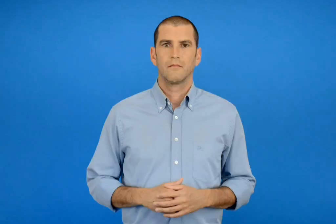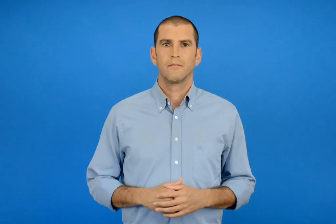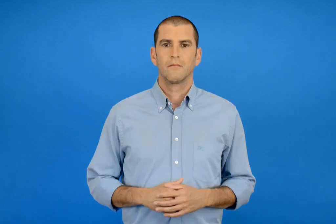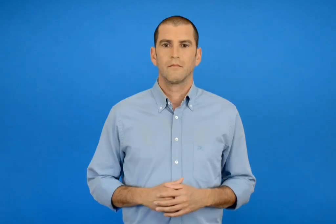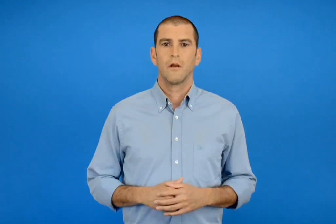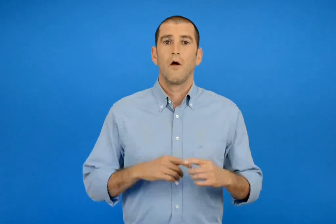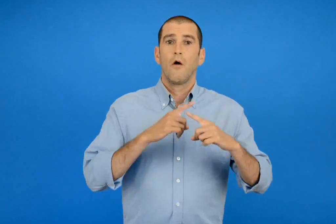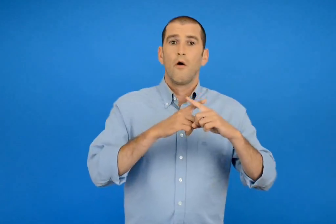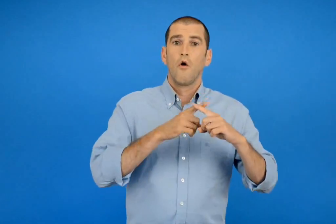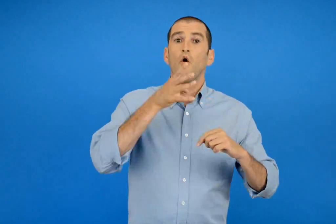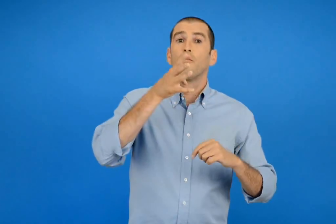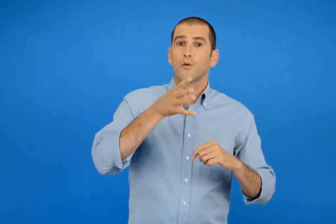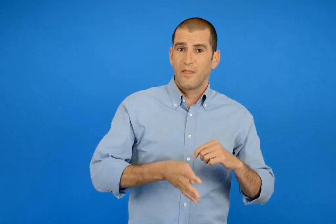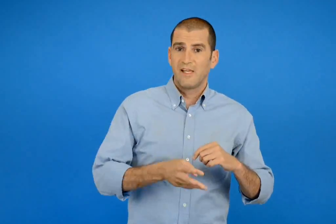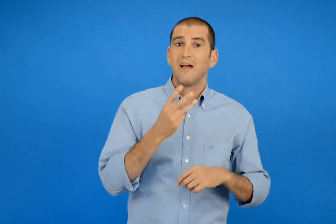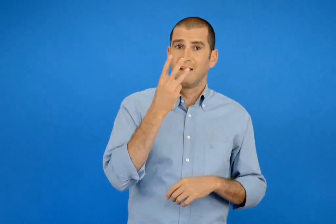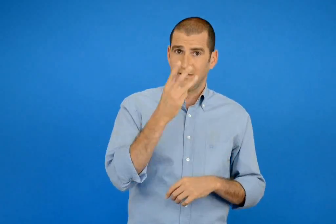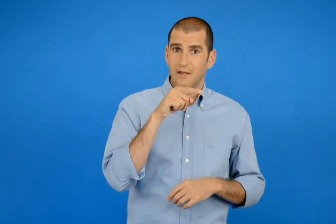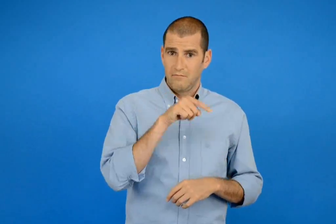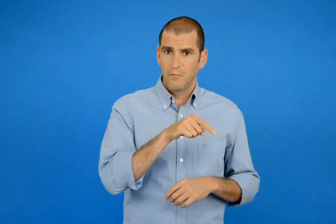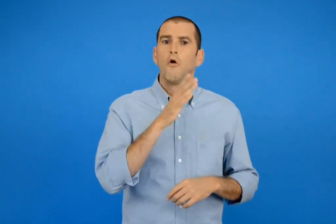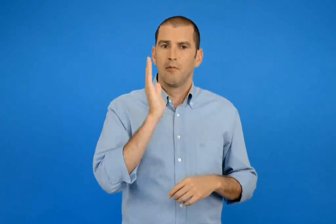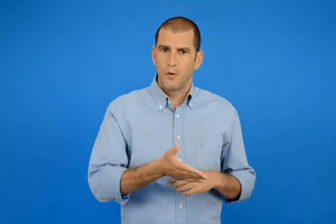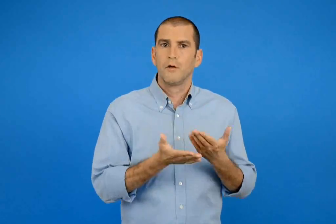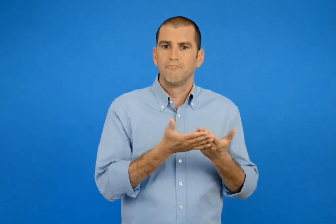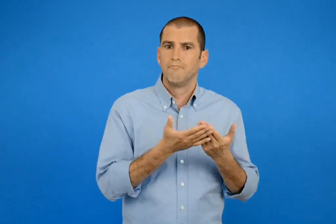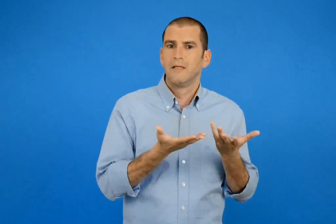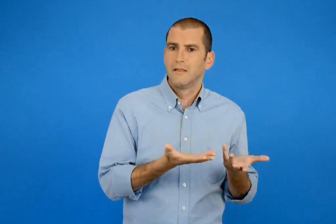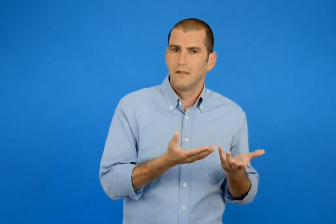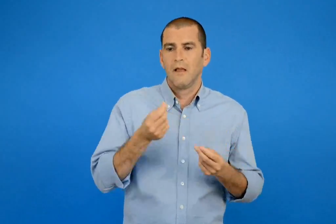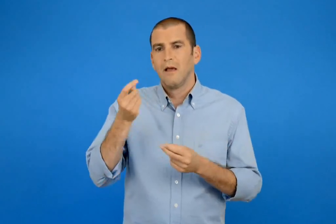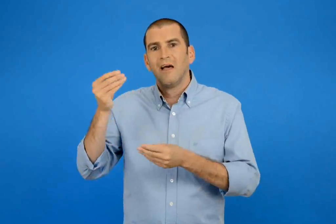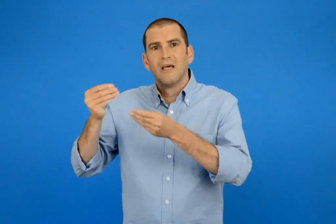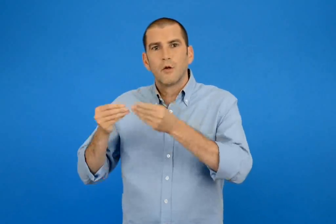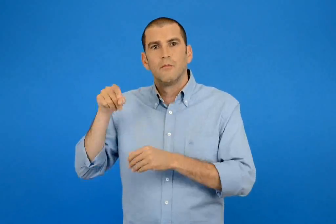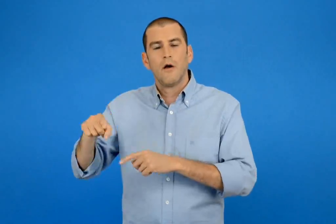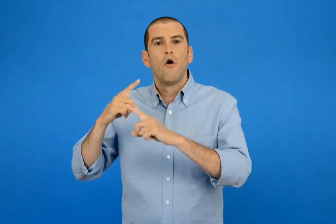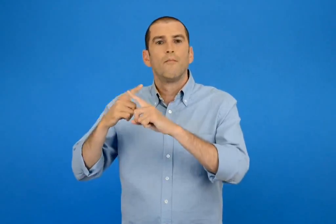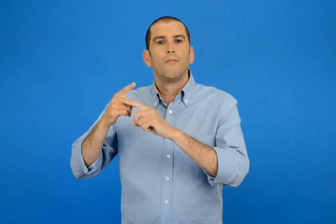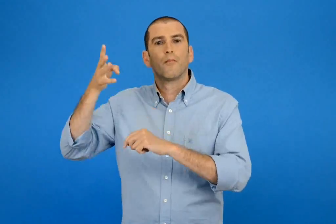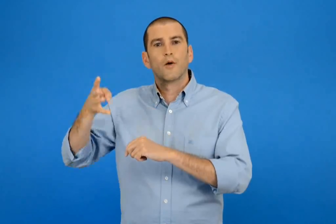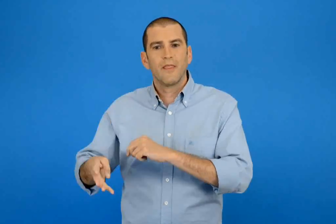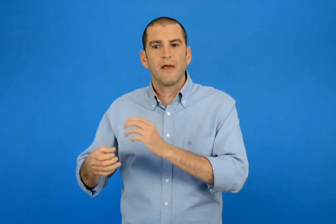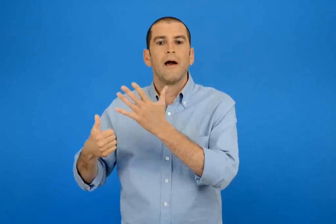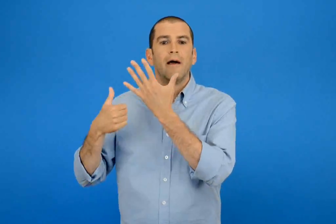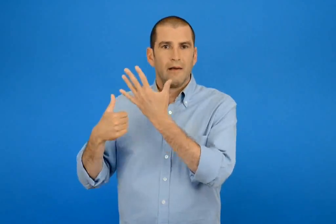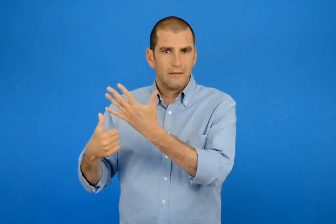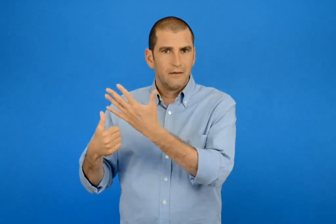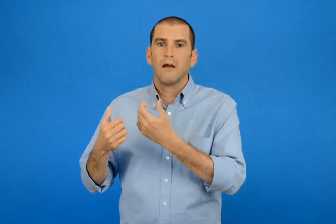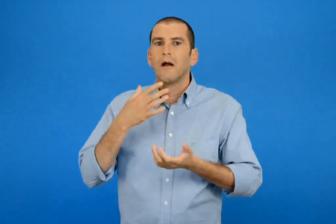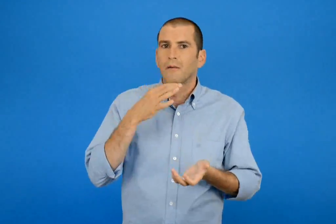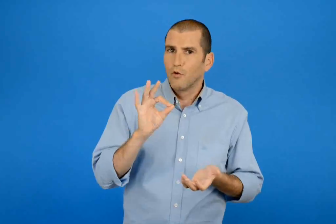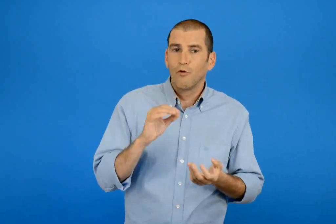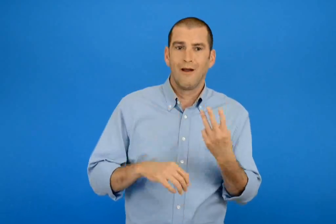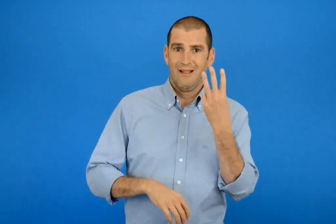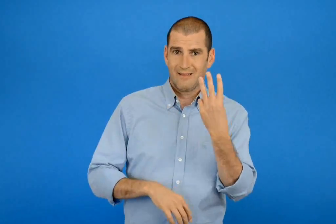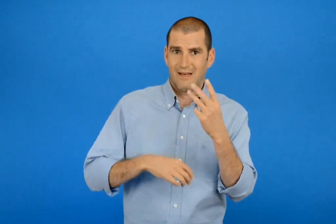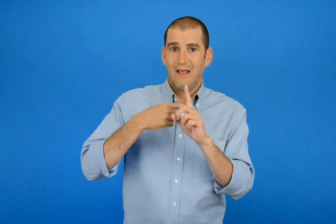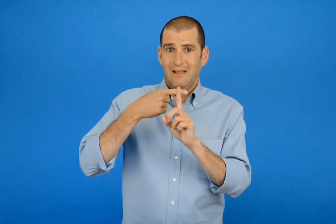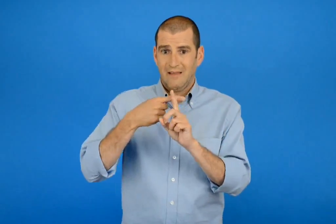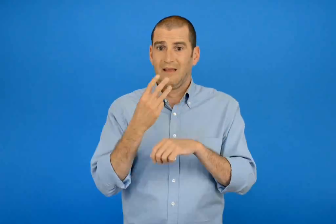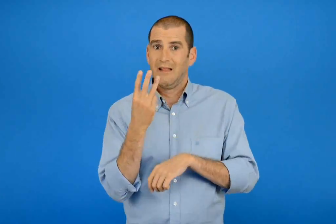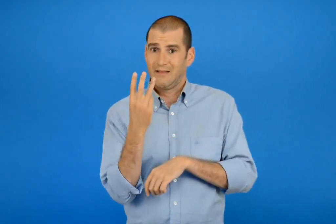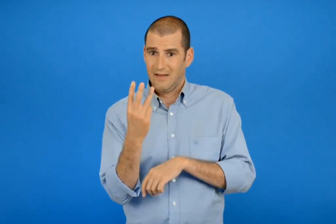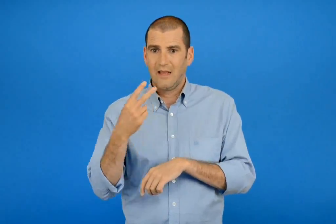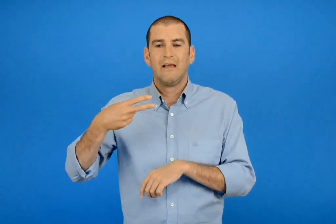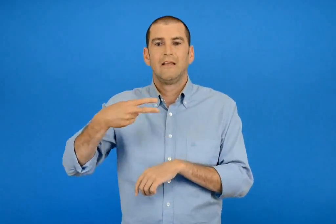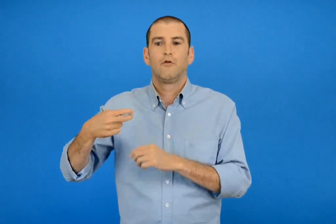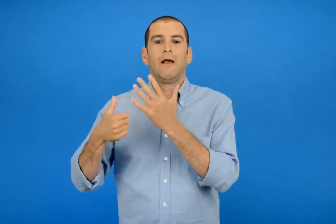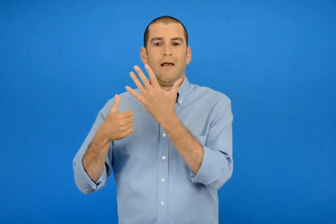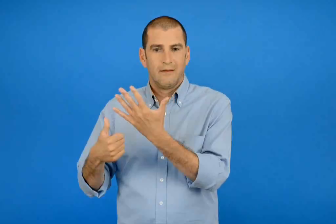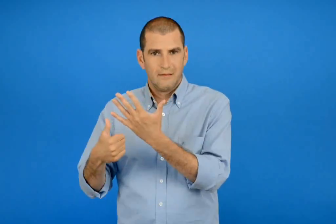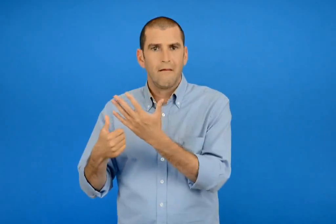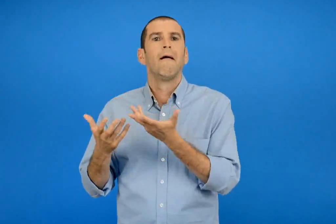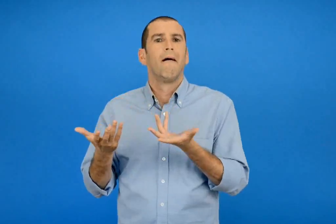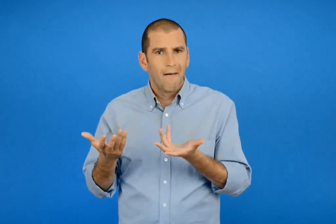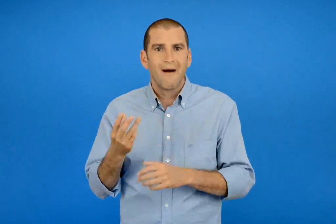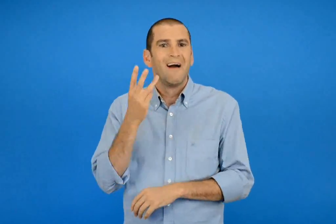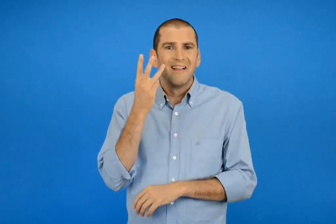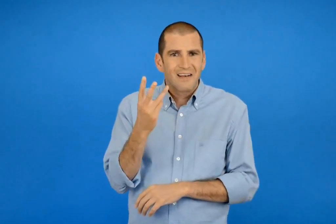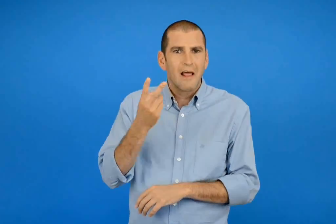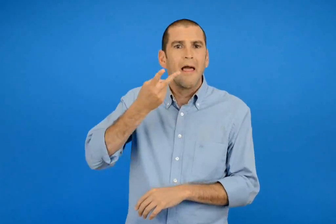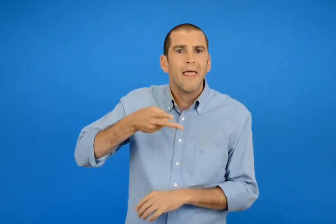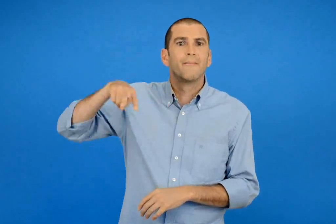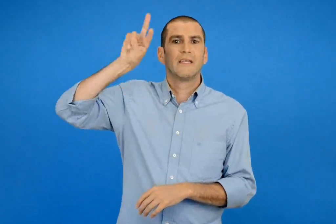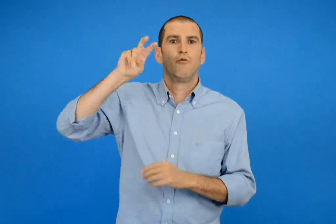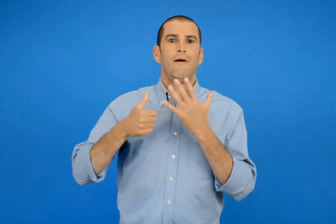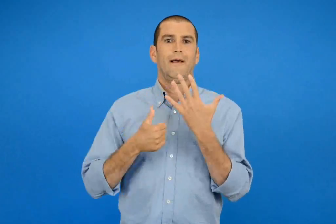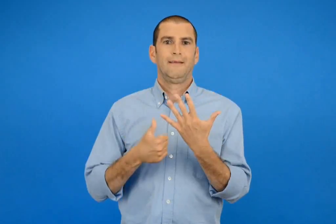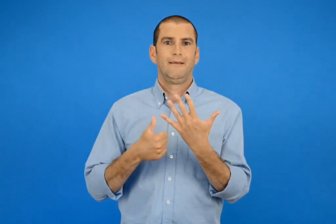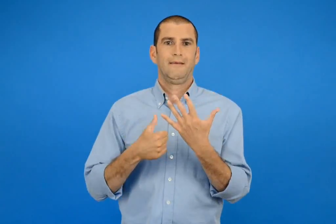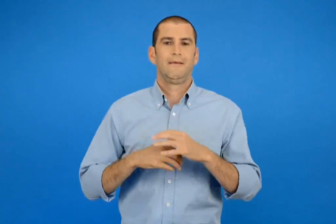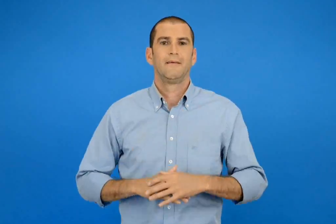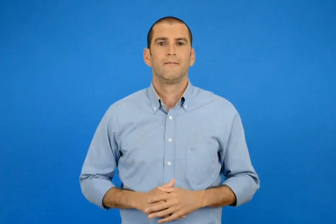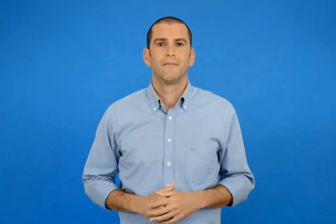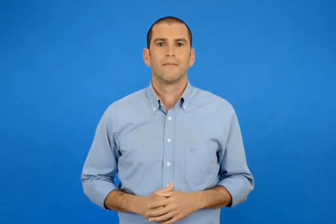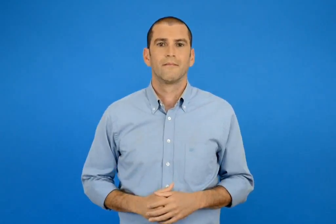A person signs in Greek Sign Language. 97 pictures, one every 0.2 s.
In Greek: μπορούμε να χρησιμοποιήσουμε την προπαίδεια του 3 για να υπολογίσουμε την προπαίδεια του 6 αφού 3 + 3 = 6 δηλαδή το 6 είναι διπλάσιο του 3
